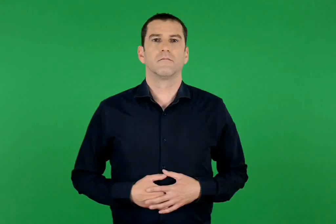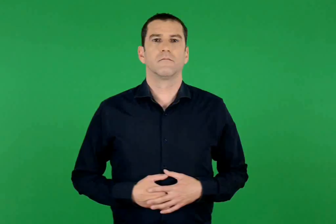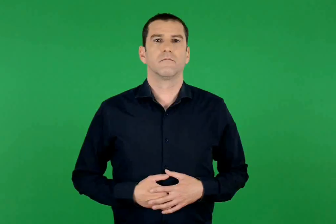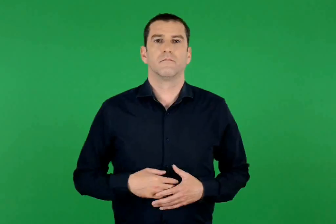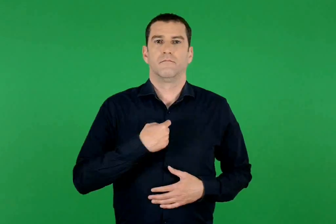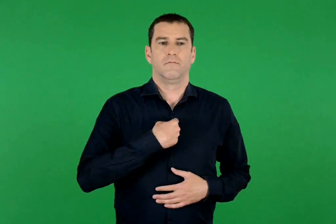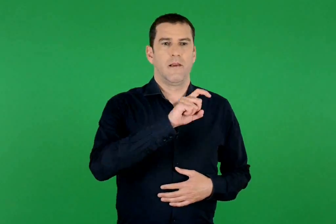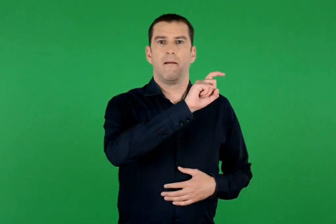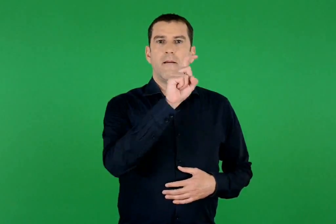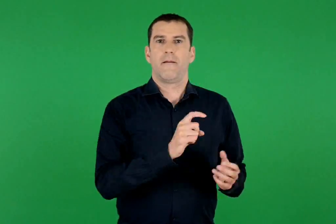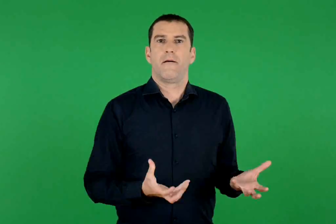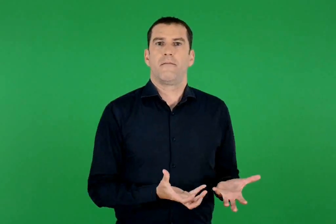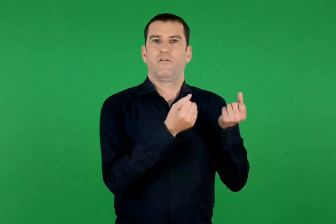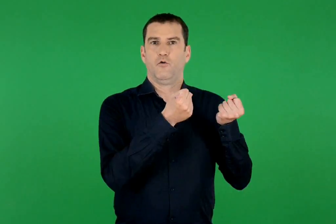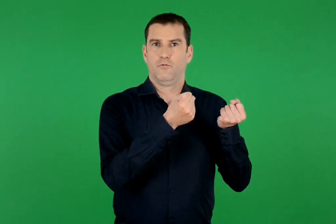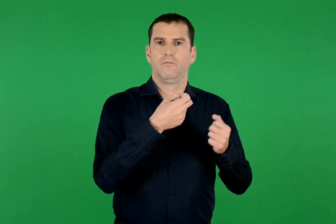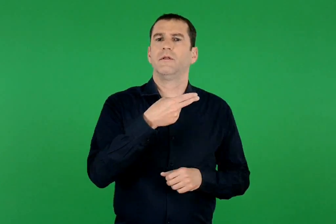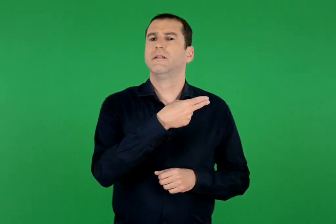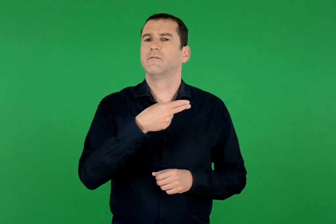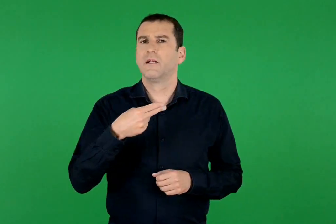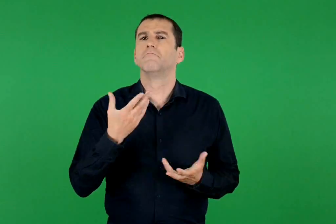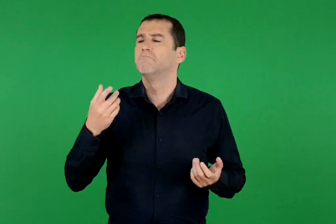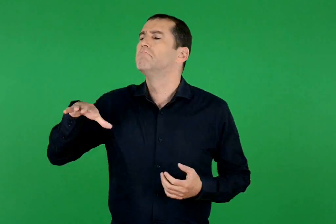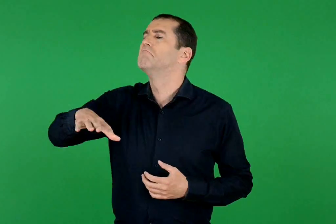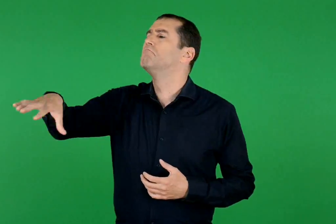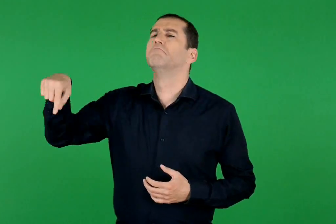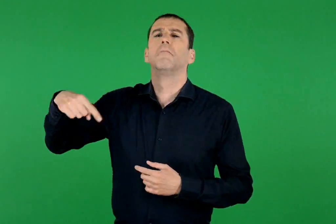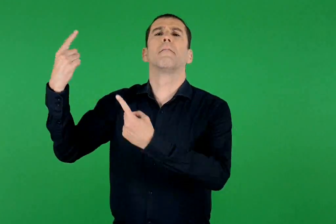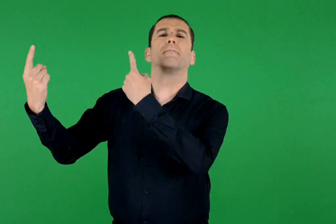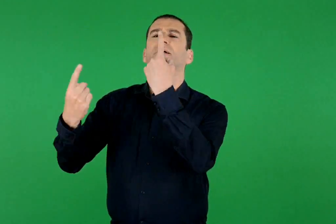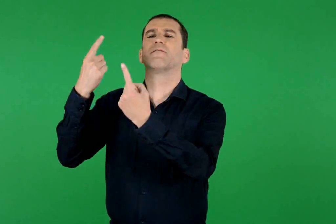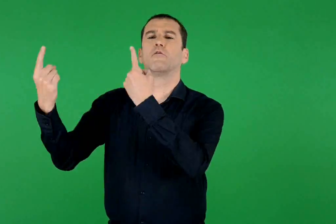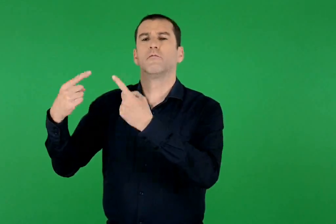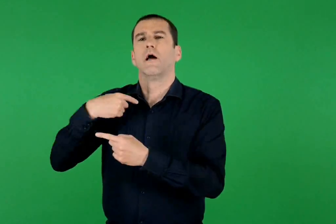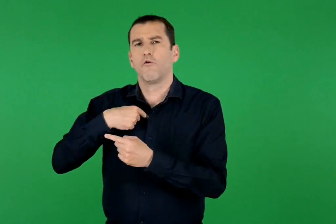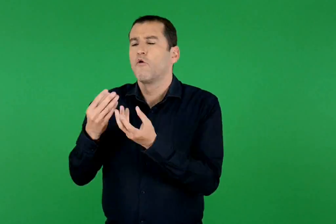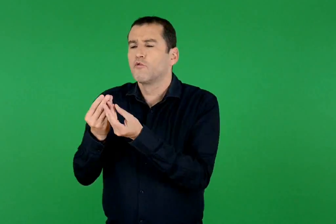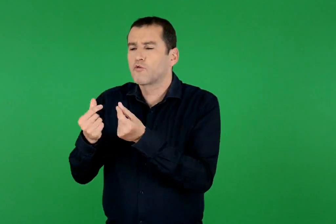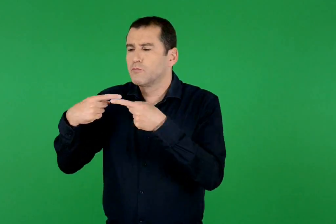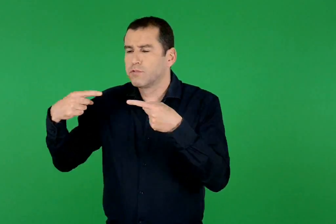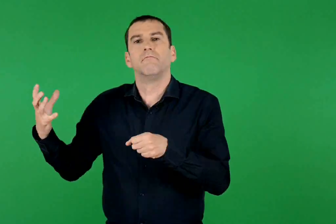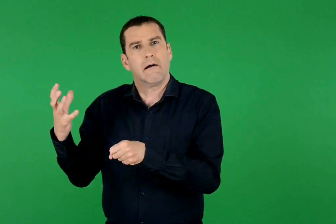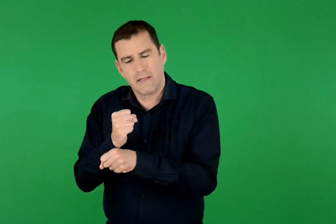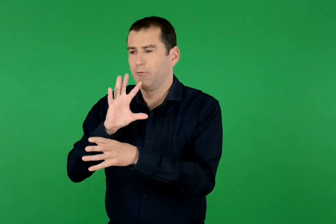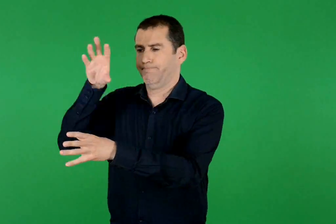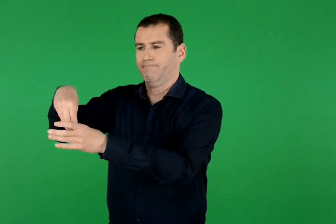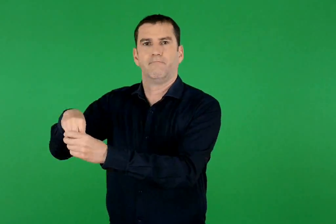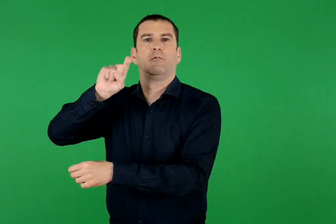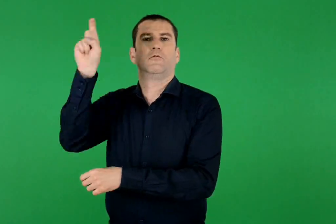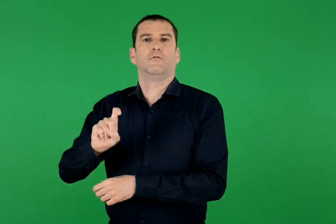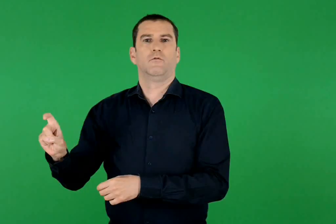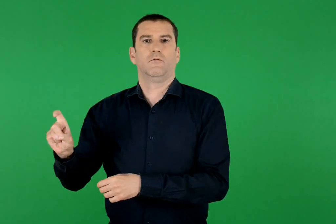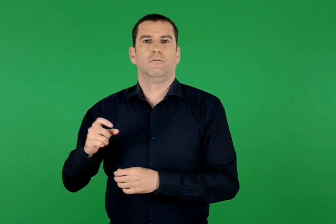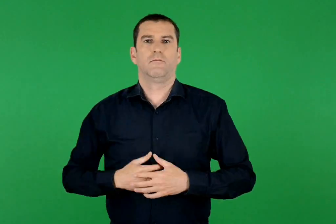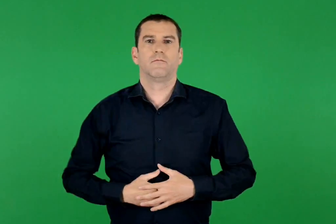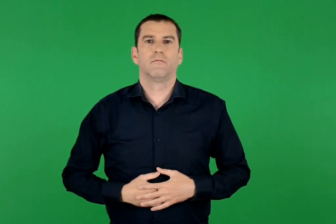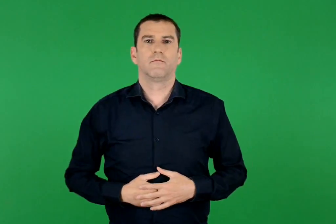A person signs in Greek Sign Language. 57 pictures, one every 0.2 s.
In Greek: επιβιώνω: καταφέρνω με διάφορους τρόπους να ζω σε κάποιο περιβάλλον
